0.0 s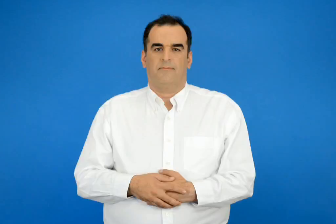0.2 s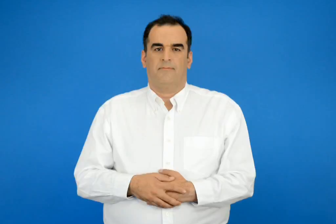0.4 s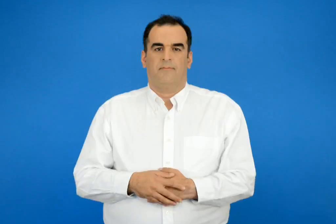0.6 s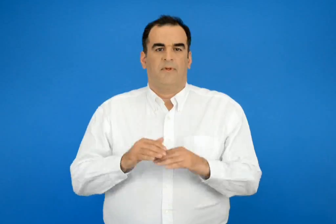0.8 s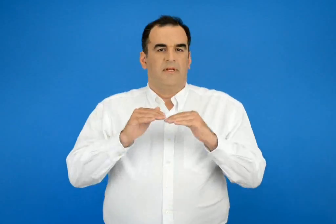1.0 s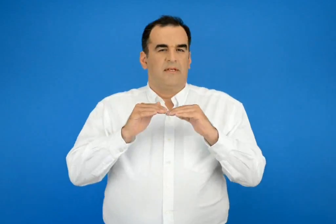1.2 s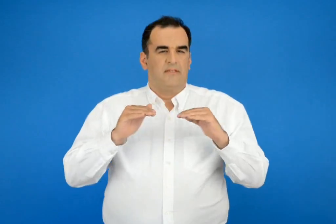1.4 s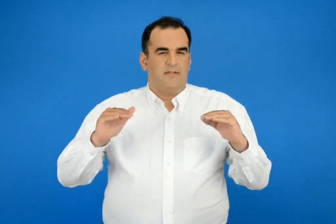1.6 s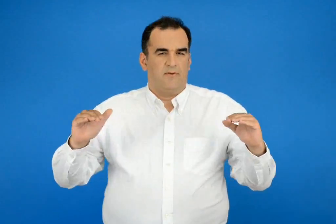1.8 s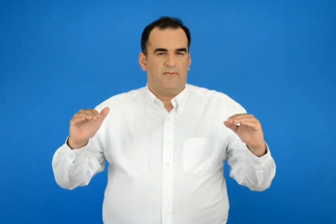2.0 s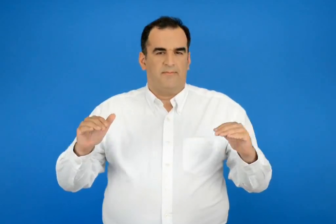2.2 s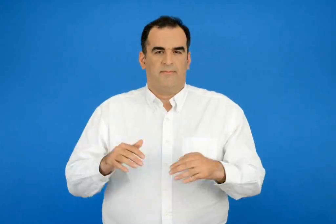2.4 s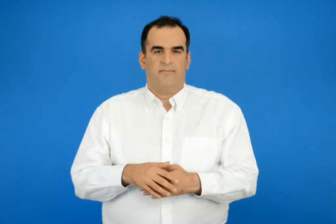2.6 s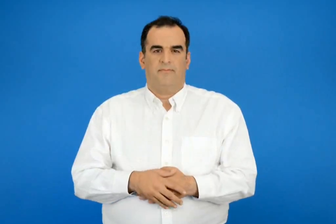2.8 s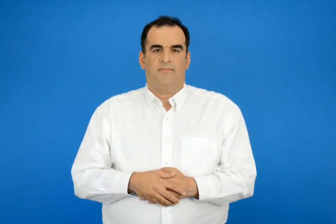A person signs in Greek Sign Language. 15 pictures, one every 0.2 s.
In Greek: ήσυχο
